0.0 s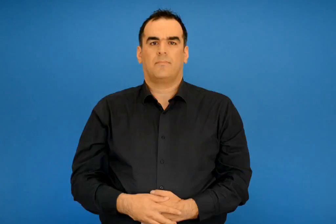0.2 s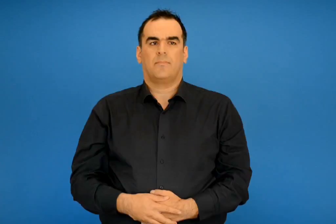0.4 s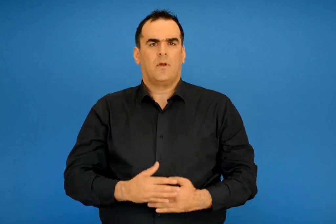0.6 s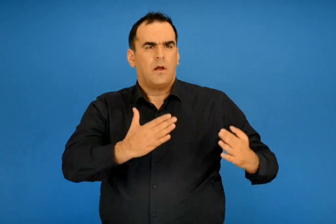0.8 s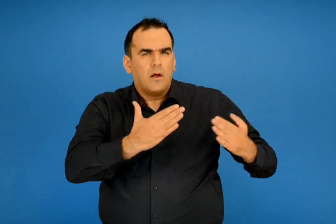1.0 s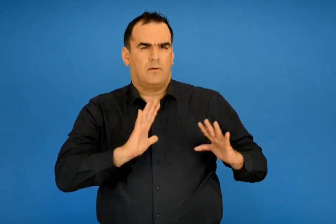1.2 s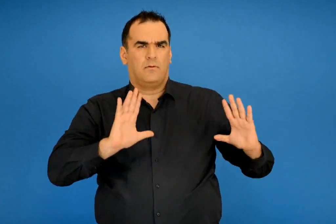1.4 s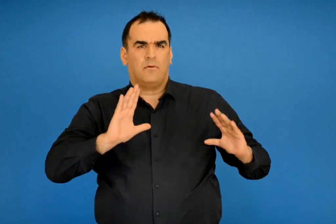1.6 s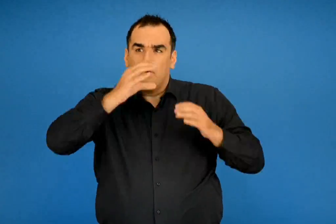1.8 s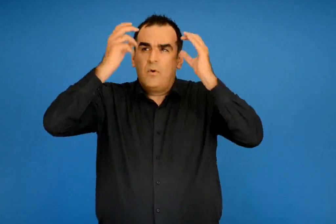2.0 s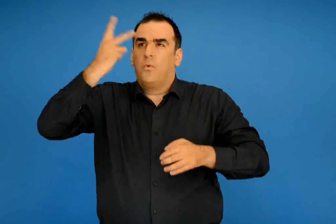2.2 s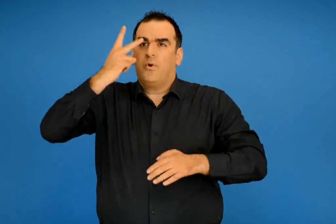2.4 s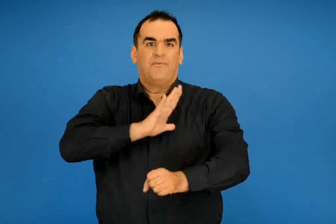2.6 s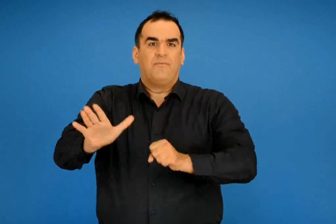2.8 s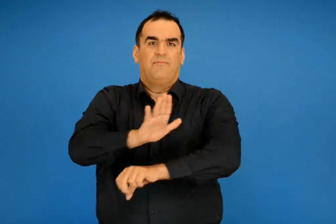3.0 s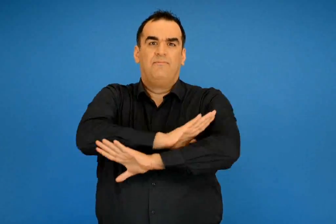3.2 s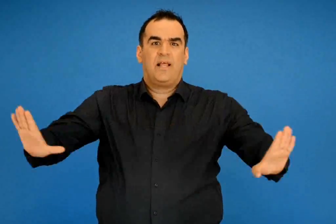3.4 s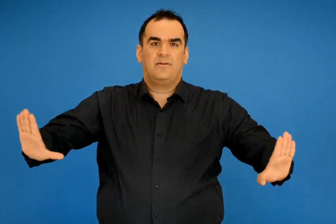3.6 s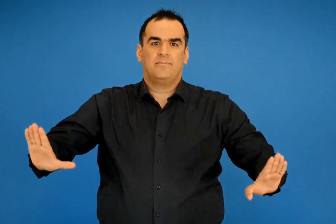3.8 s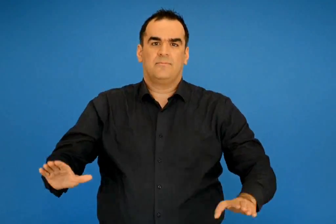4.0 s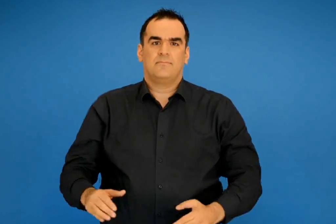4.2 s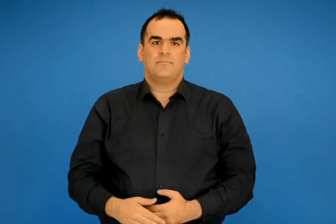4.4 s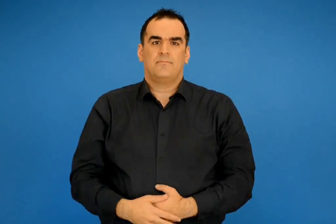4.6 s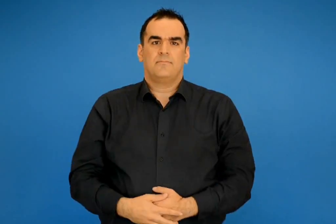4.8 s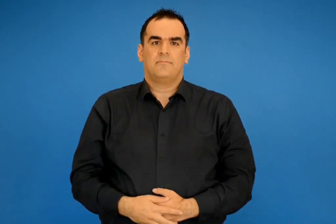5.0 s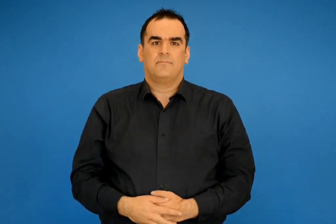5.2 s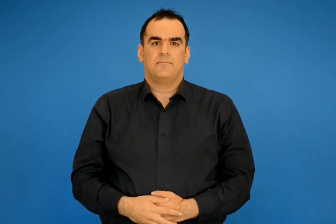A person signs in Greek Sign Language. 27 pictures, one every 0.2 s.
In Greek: αφήστε με αρκετά πια με τον αφέντη τον αγά
